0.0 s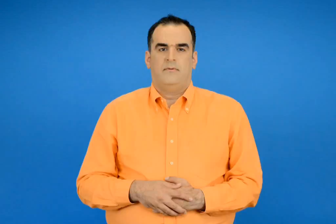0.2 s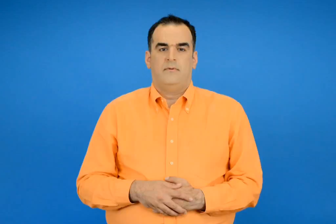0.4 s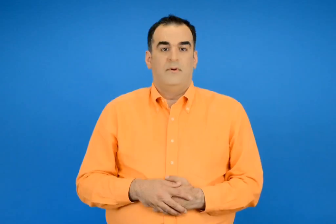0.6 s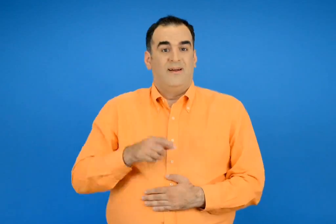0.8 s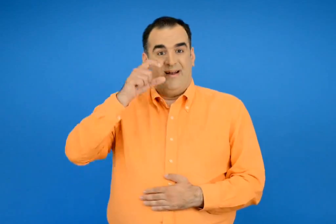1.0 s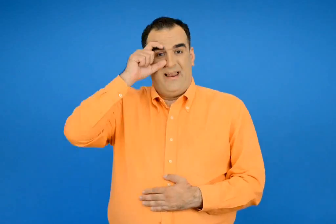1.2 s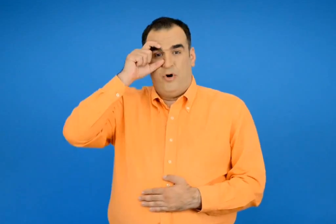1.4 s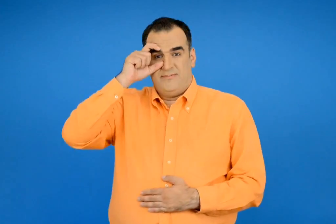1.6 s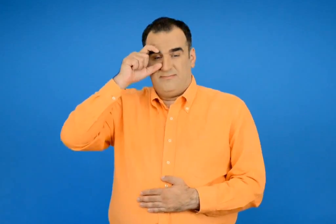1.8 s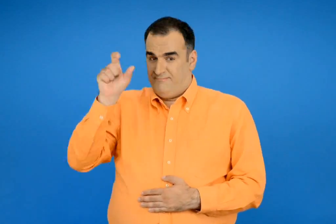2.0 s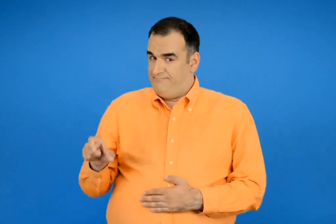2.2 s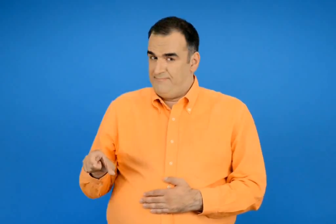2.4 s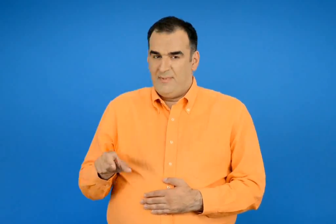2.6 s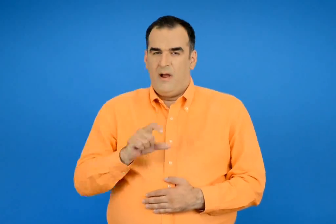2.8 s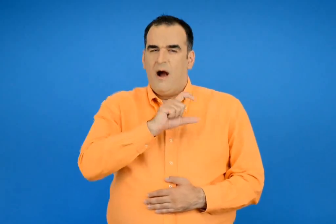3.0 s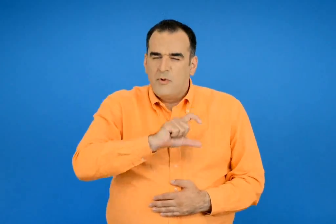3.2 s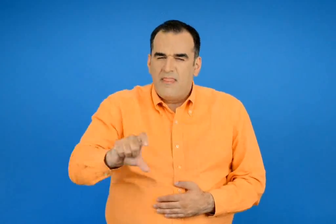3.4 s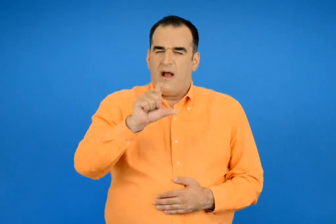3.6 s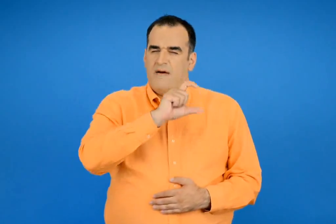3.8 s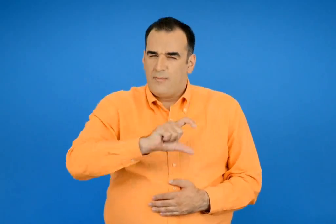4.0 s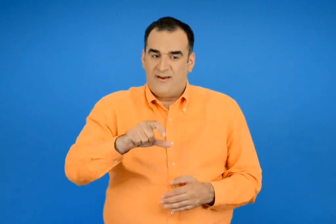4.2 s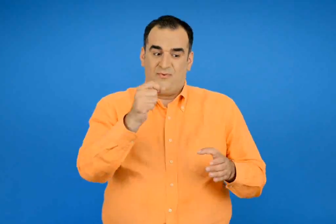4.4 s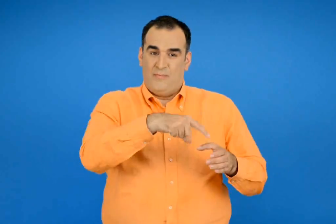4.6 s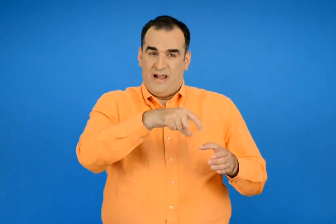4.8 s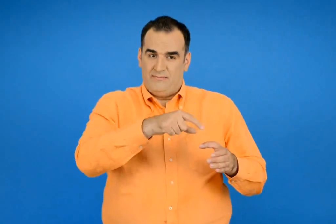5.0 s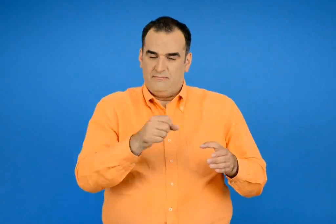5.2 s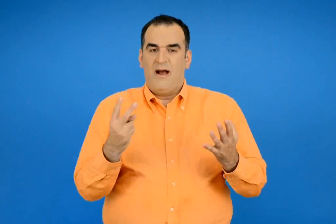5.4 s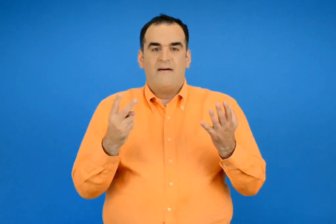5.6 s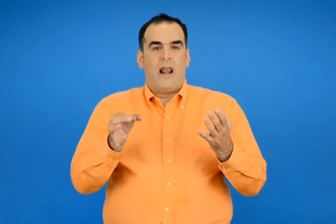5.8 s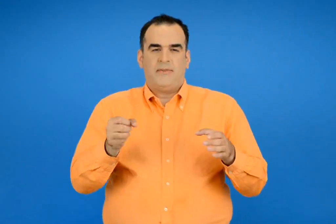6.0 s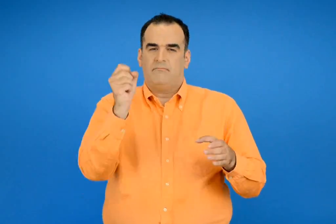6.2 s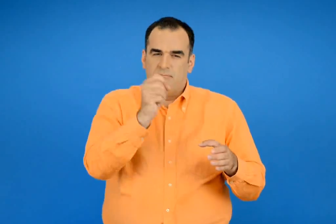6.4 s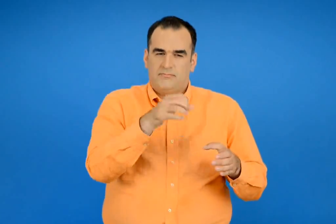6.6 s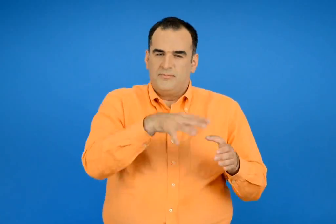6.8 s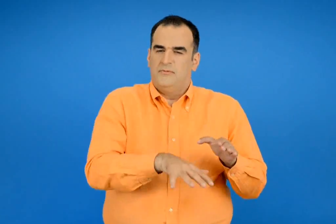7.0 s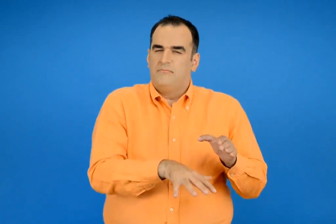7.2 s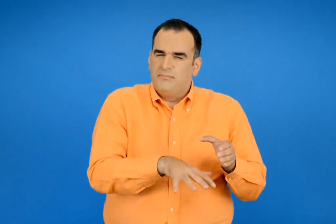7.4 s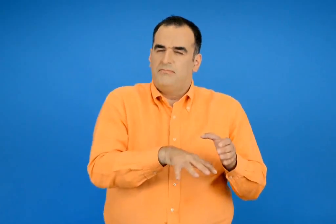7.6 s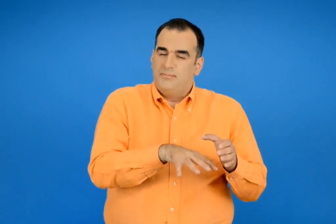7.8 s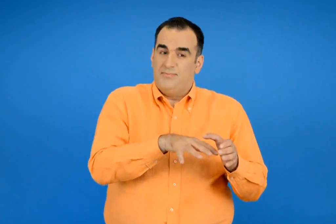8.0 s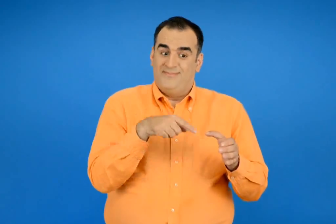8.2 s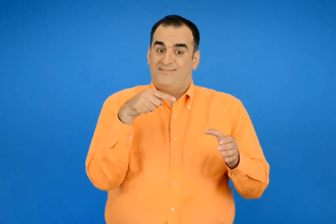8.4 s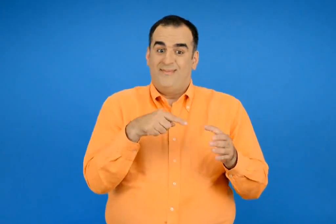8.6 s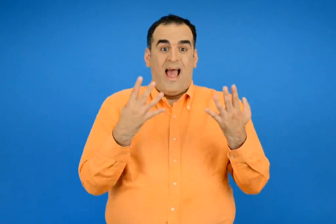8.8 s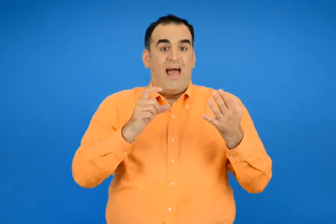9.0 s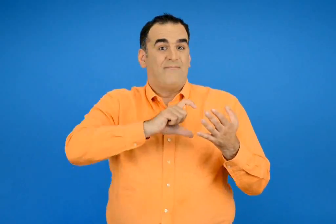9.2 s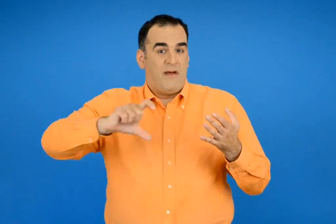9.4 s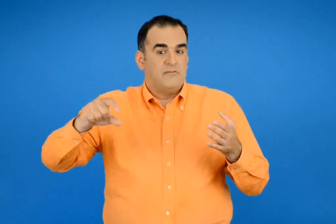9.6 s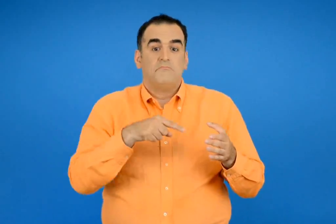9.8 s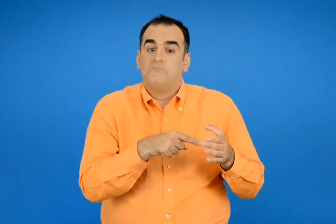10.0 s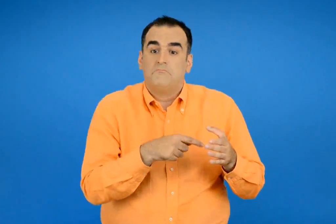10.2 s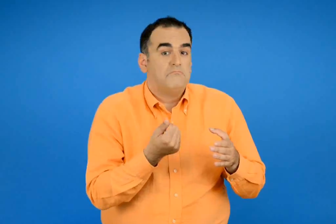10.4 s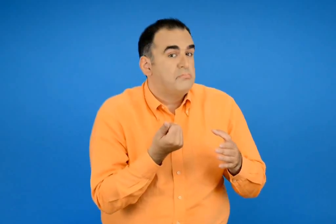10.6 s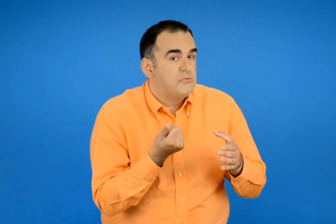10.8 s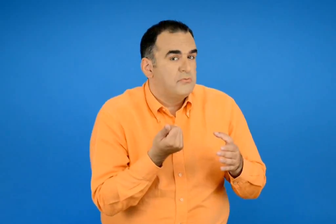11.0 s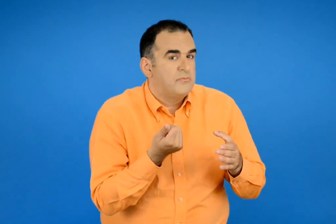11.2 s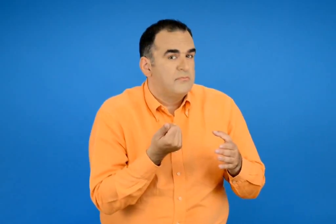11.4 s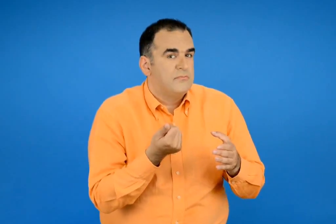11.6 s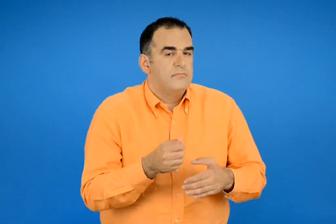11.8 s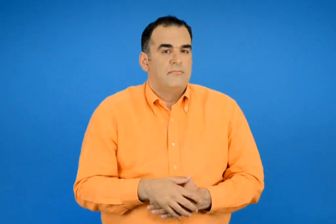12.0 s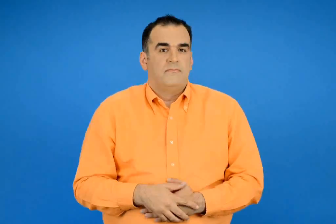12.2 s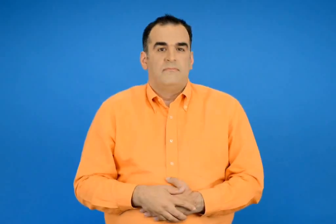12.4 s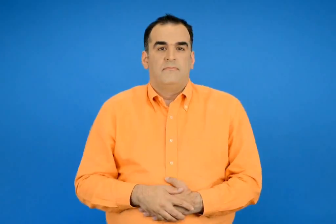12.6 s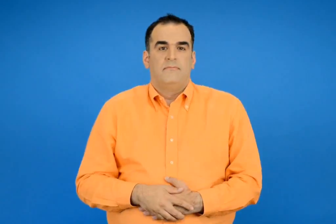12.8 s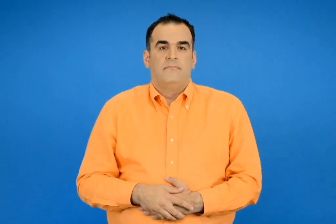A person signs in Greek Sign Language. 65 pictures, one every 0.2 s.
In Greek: ο νικόλας κάθε εβδομάδα βάζει στον κουμπαρά του 7 λεπτό ποσά χρήματα θα έχει στον κουμπαρά του μετά από 9 εβδομάδες ;
